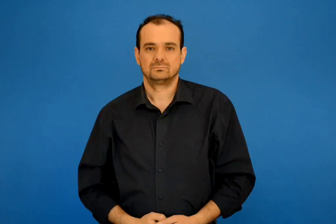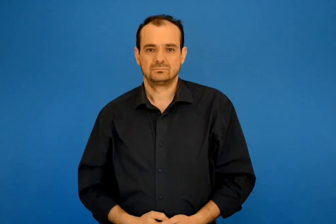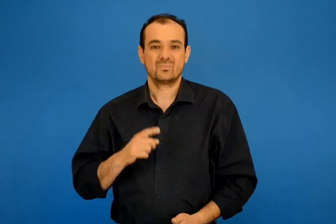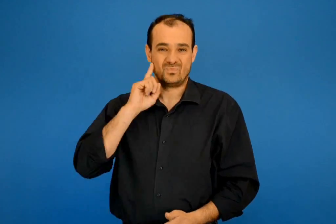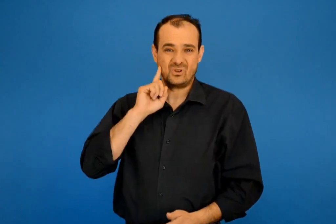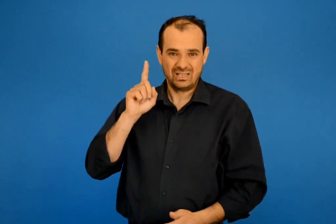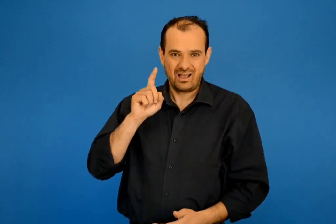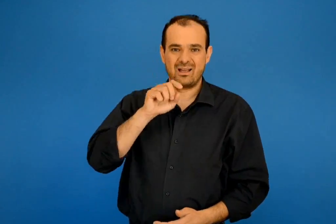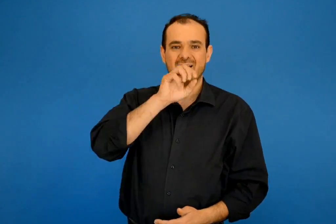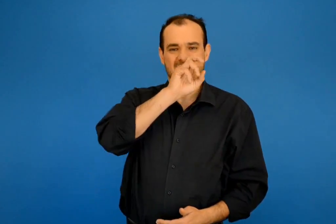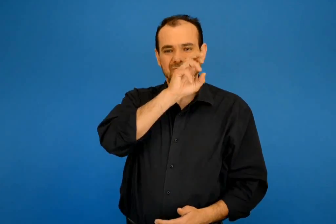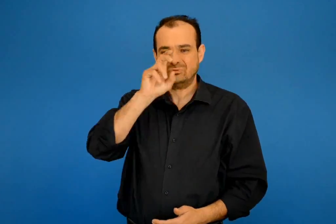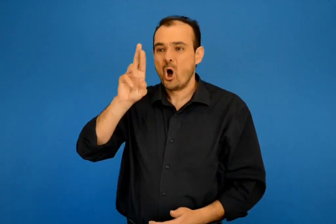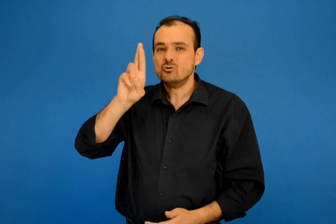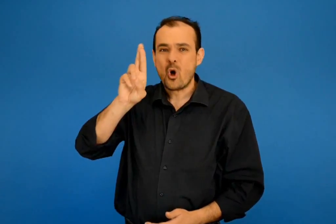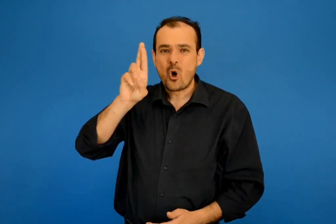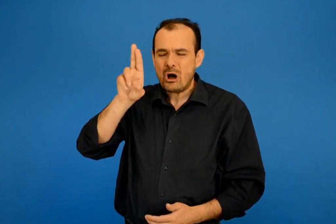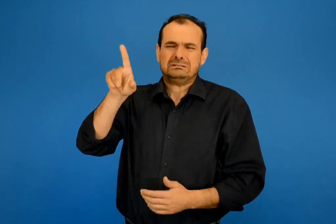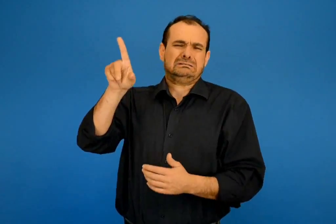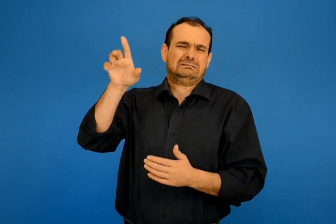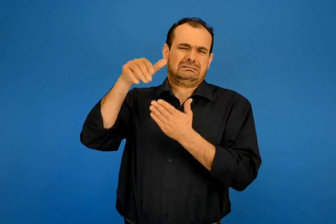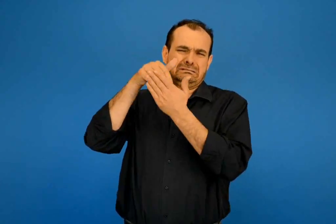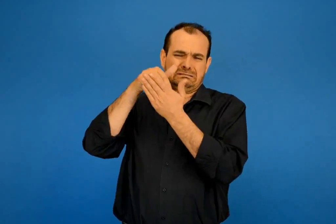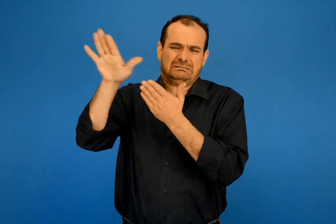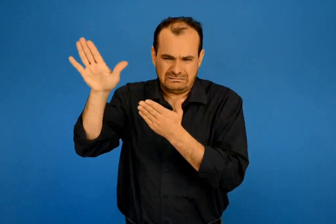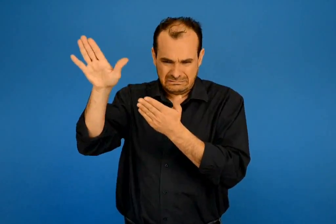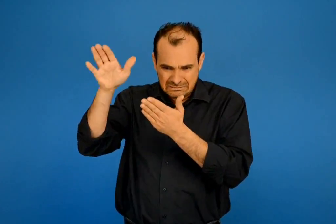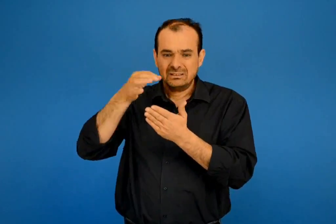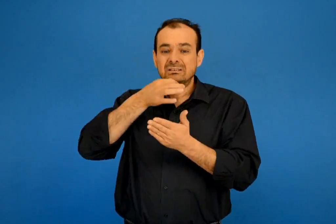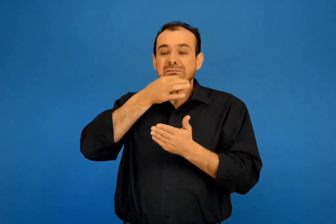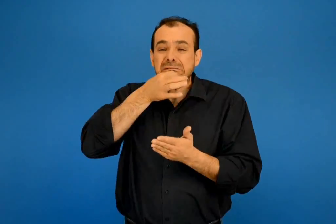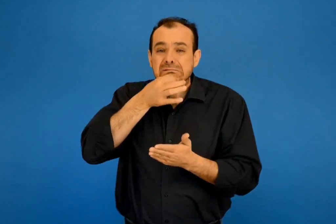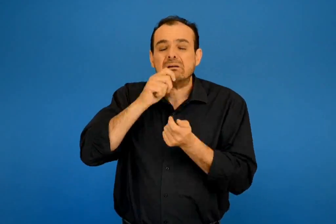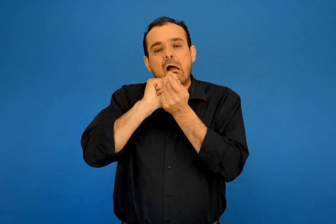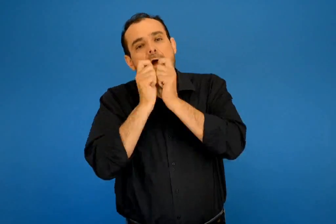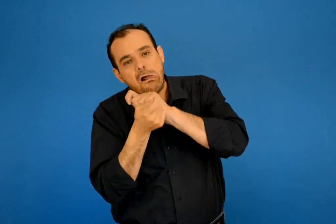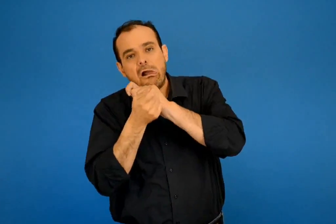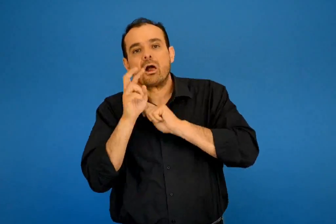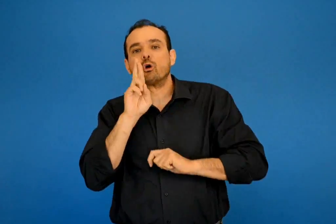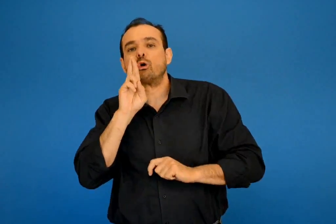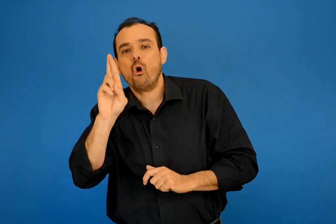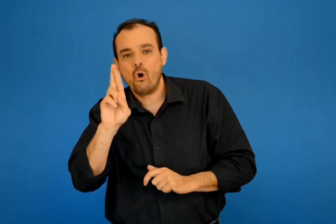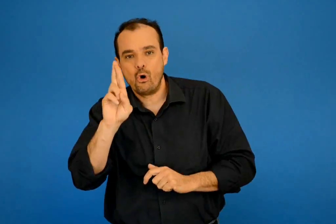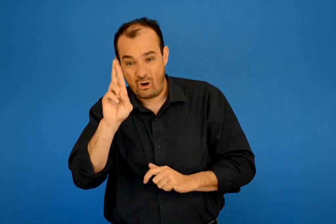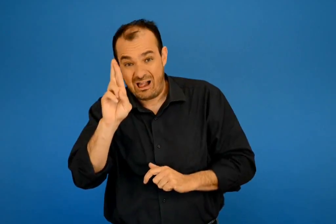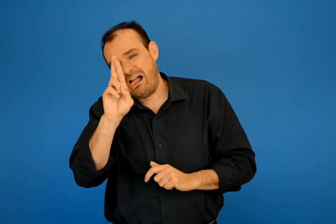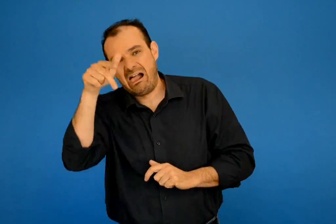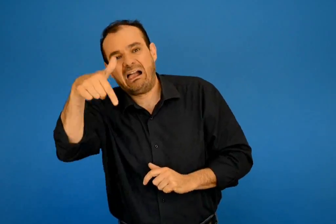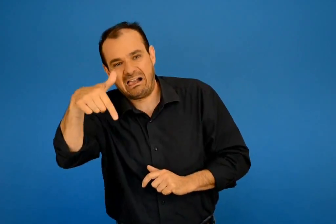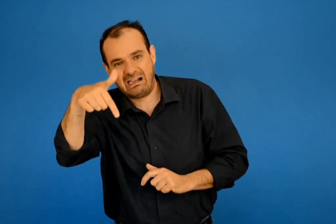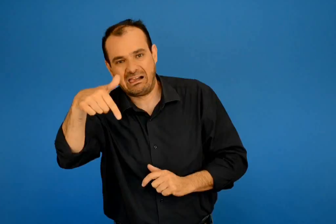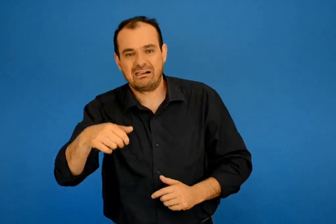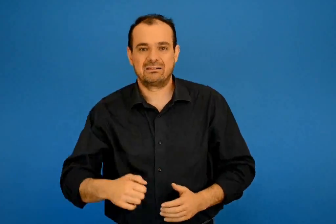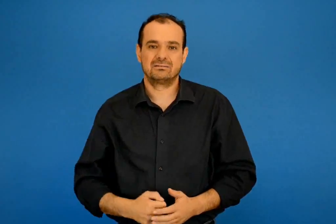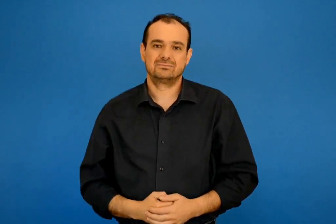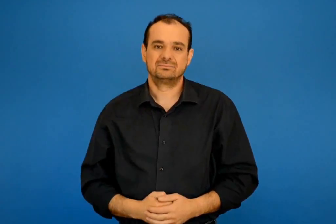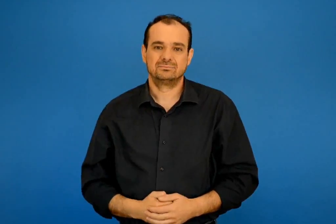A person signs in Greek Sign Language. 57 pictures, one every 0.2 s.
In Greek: τι καλά που θα ταν να μην είχε η αλφάβητα γο σκέφτεται η κατερίνα που δεν μπορεί να πει σωστά το ρο
